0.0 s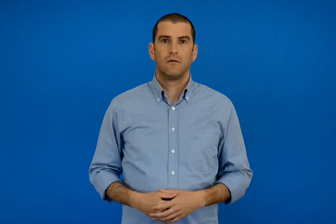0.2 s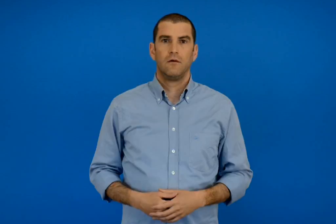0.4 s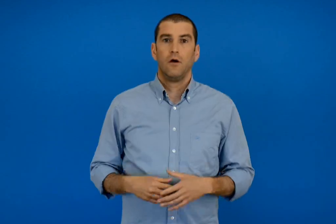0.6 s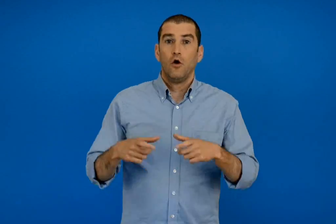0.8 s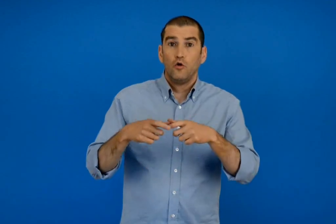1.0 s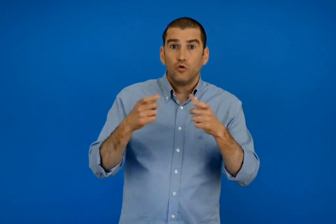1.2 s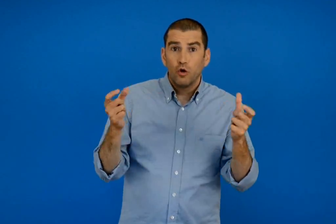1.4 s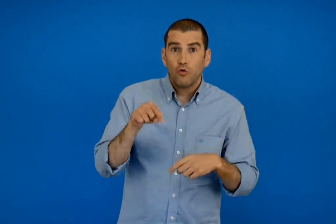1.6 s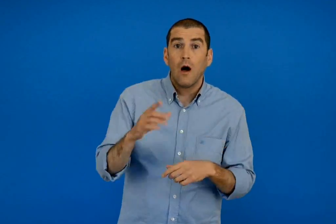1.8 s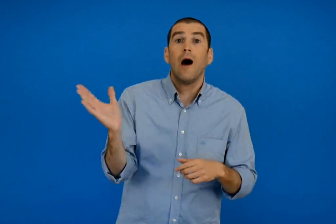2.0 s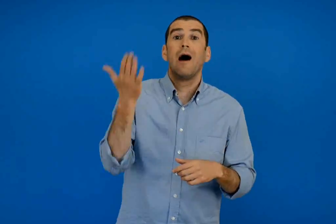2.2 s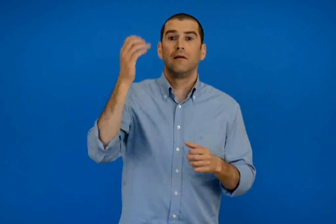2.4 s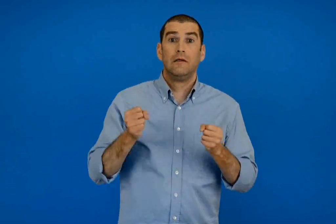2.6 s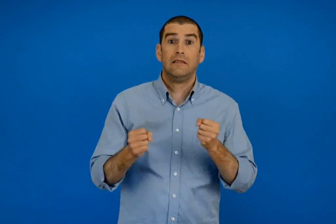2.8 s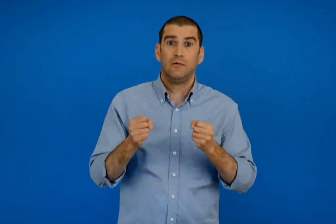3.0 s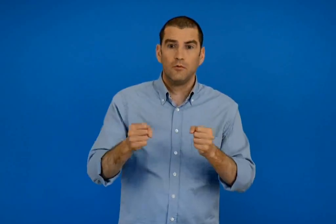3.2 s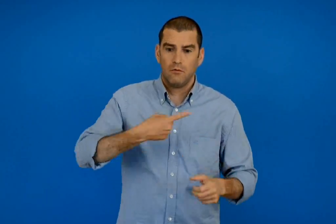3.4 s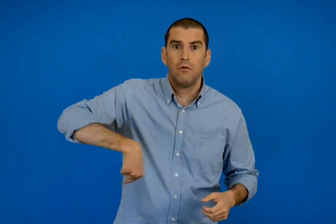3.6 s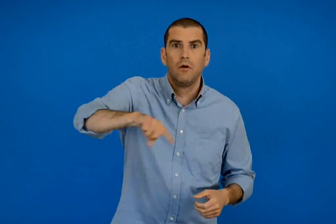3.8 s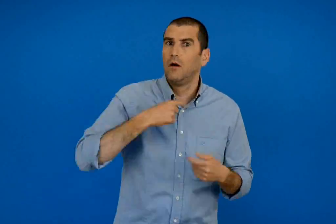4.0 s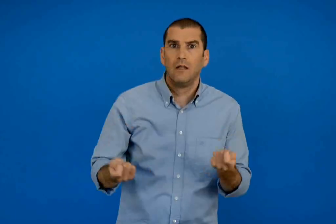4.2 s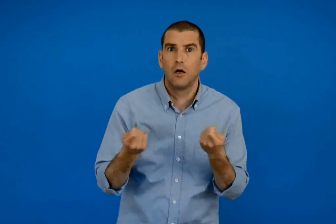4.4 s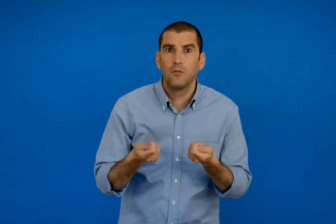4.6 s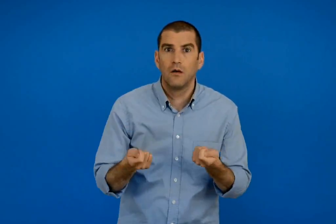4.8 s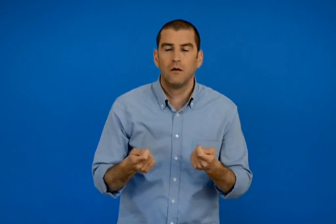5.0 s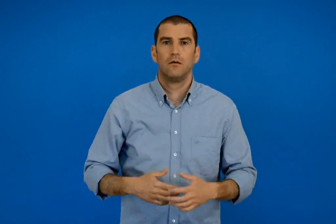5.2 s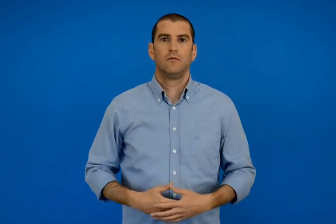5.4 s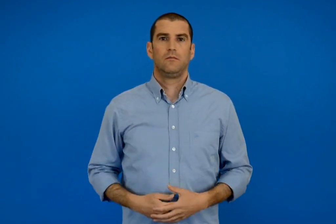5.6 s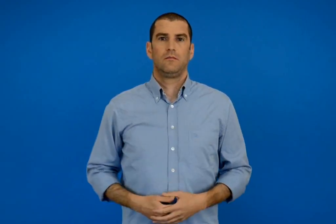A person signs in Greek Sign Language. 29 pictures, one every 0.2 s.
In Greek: τι θα κάνουμε αν γινει σεισμός στο σχολείο ;
